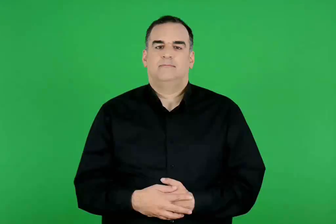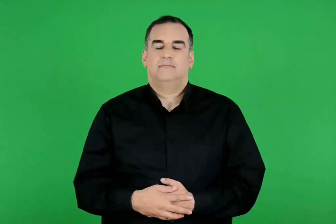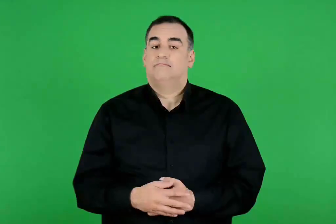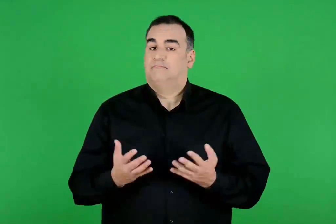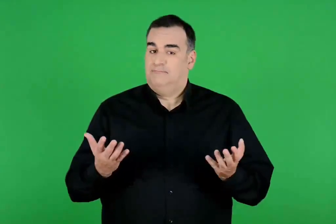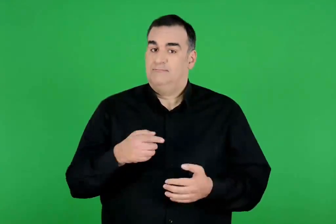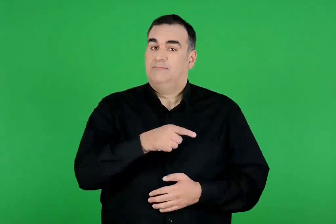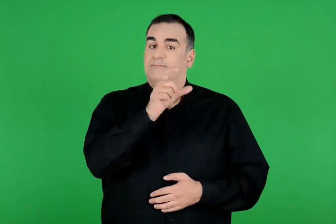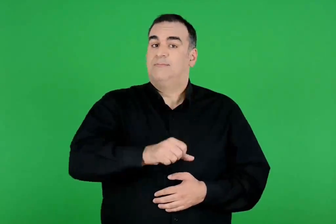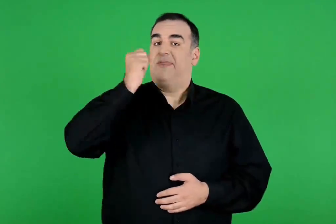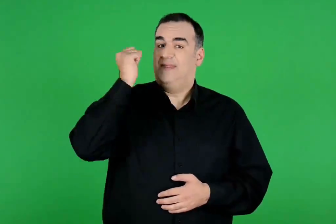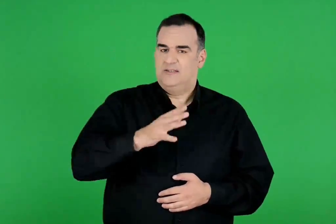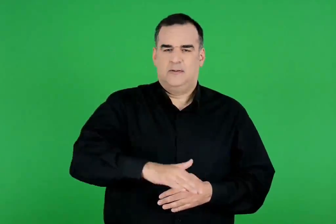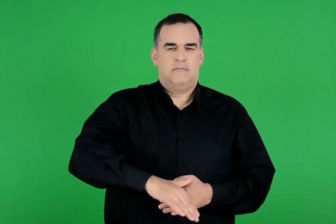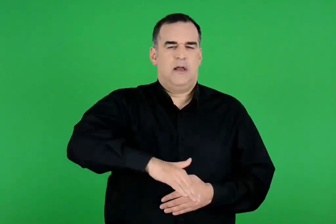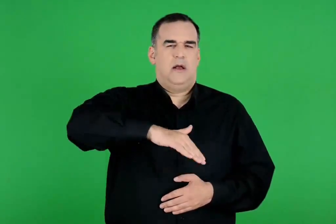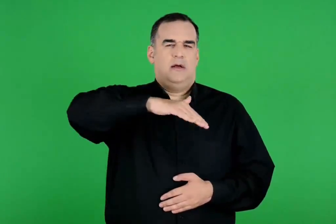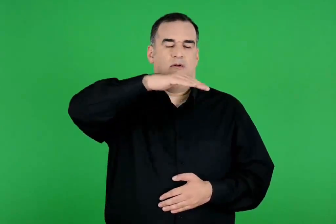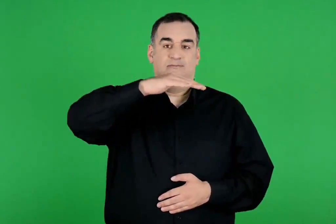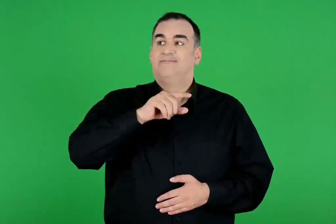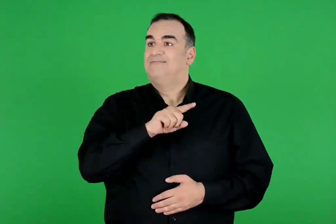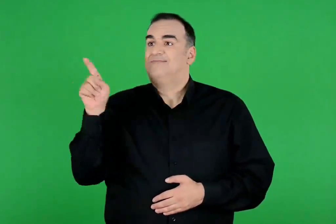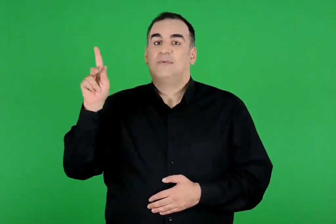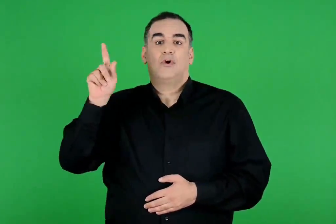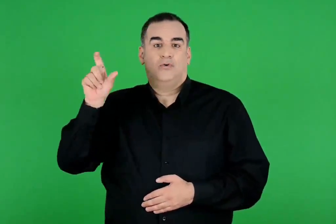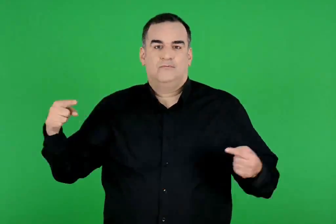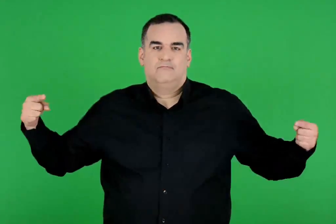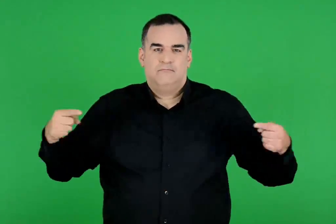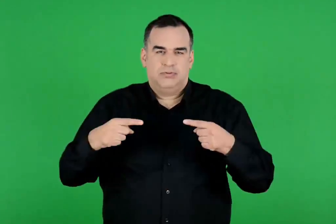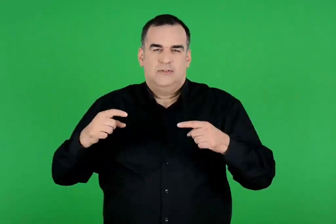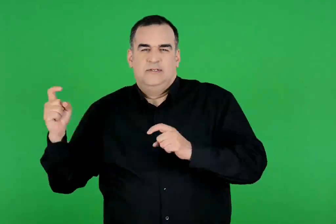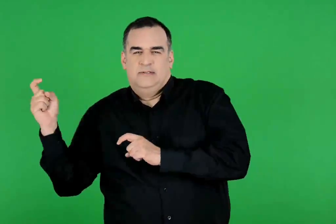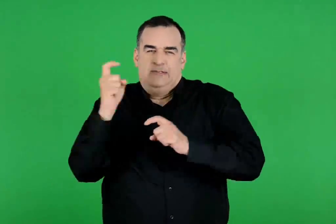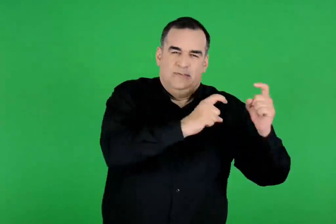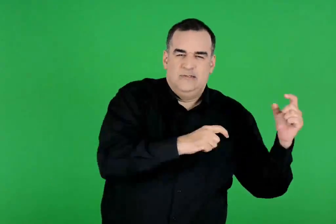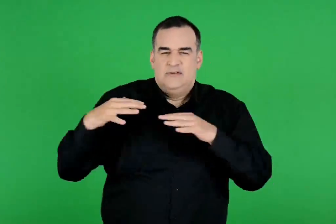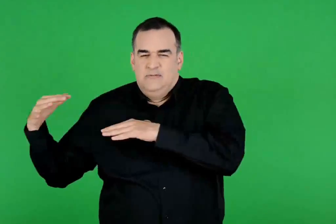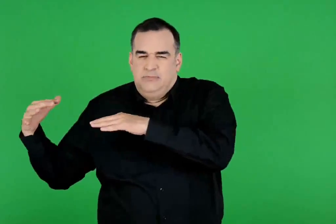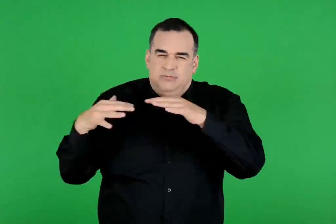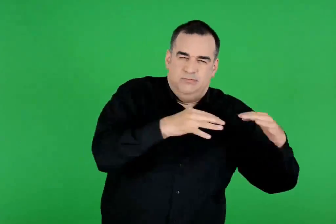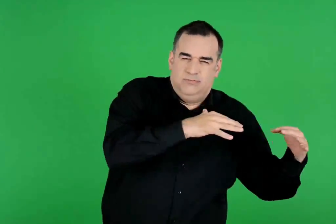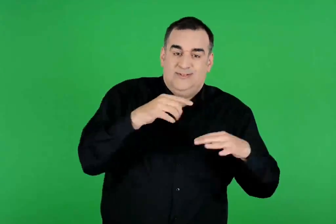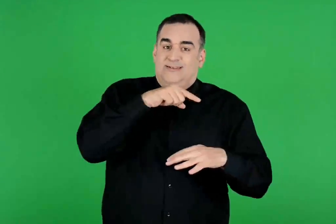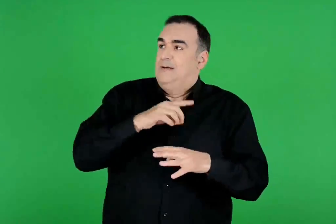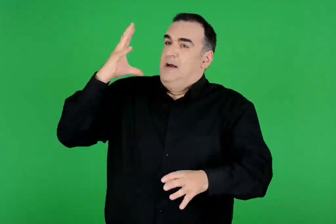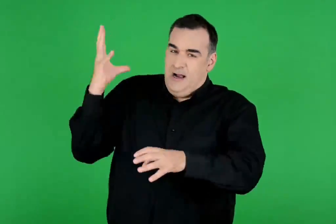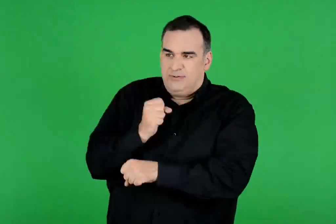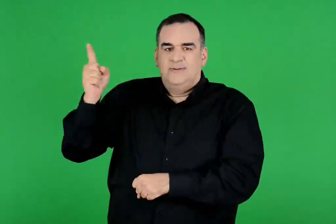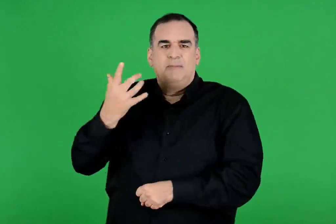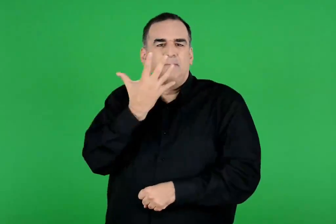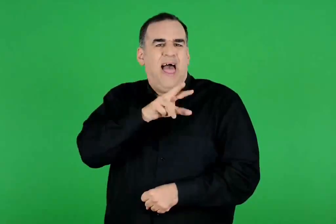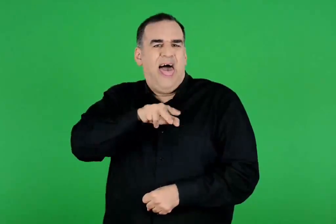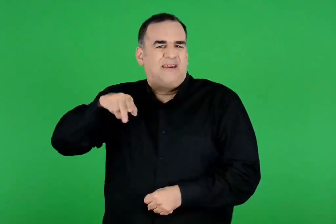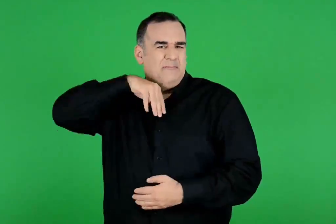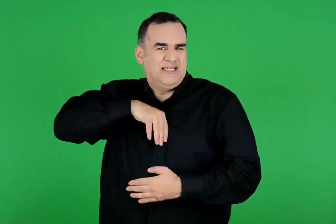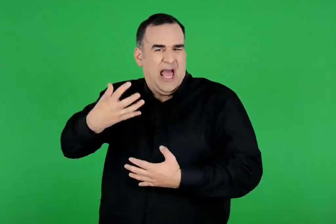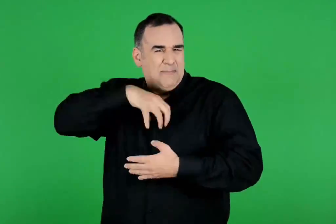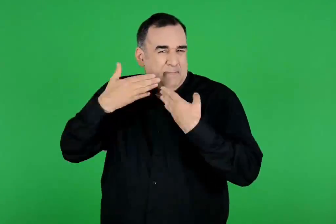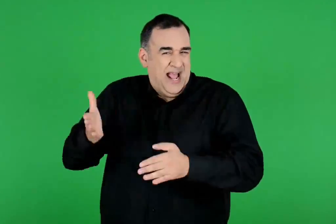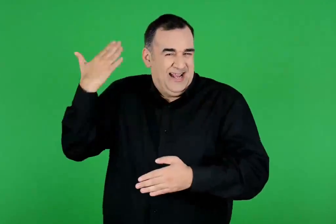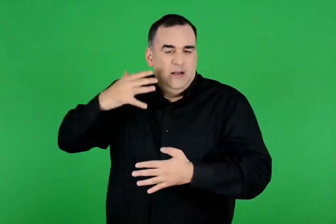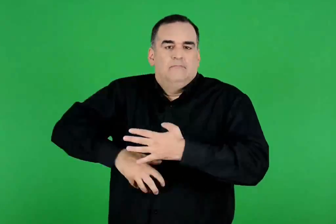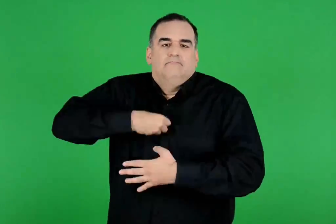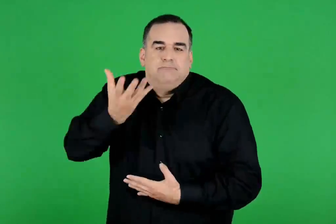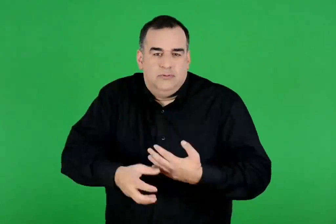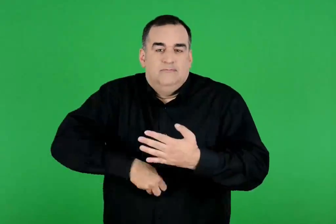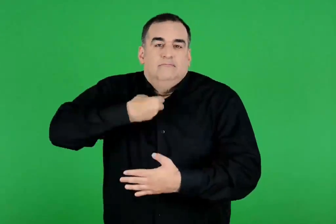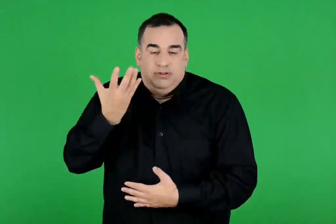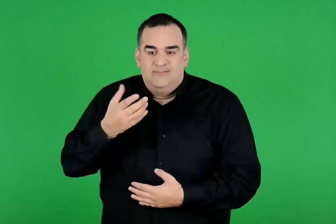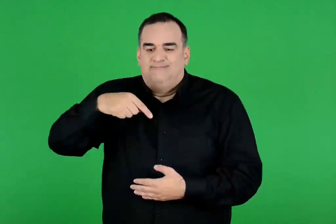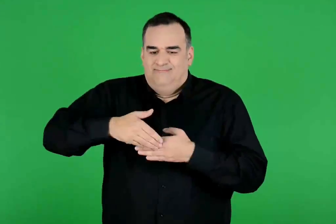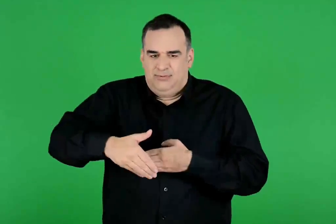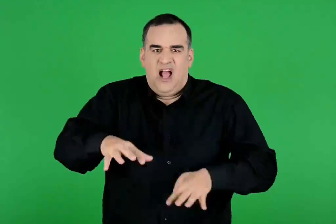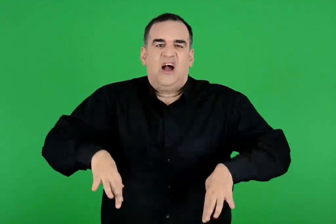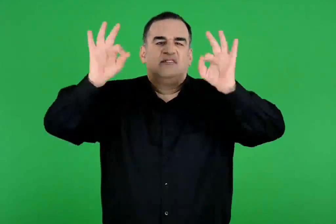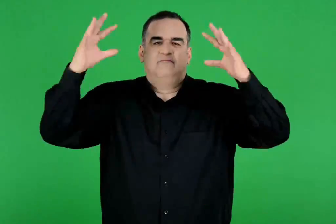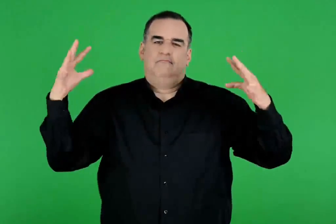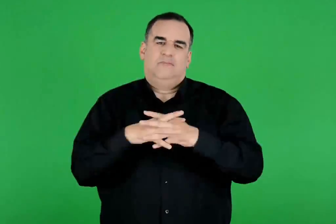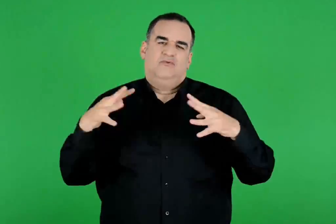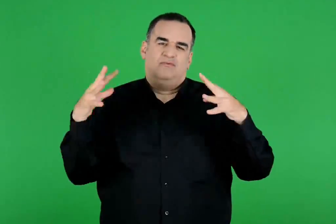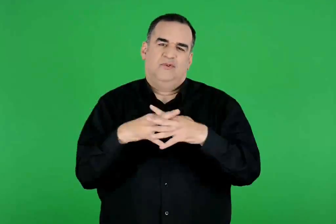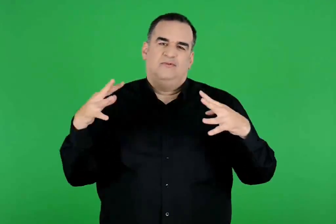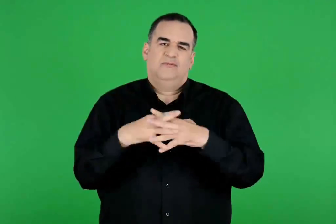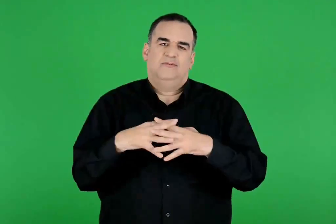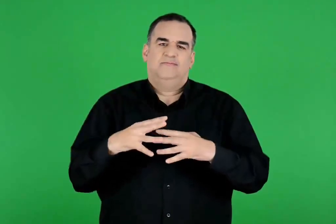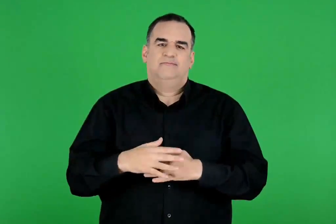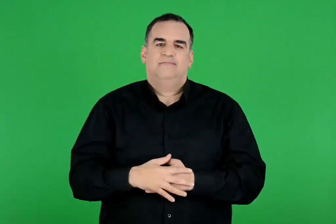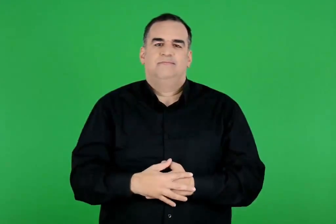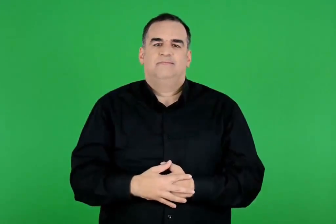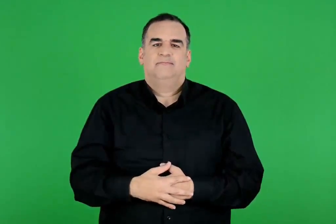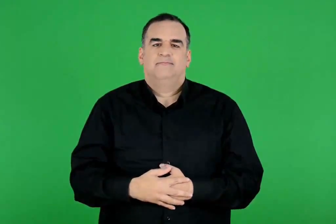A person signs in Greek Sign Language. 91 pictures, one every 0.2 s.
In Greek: όταν ο δίας μεγάλωσε , πάλεψε με τον κρόνο και τον ανάγκασε να βγάλει τα πέντε αδέρφια του που είχε καταπιεί. άρχισε τότε ένας πόλεμος
